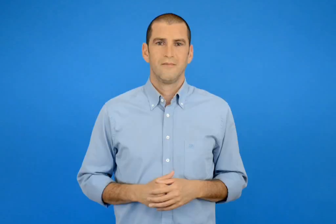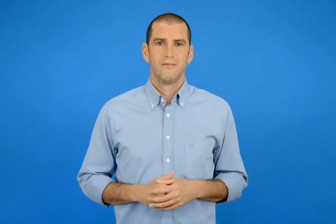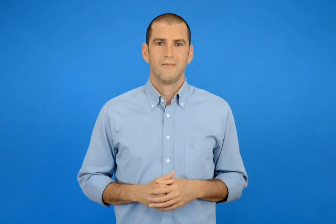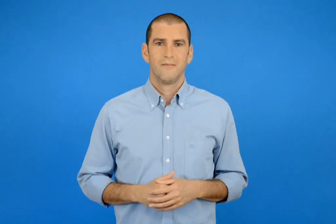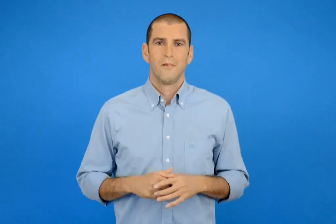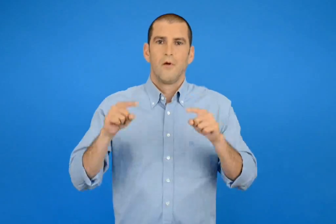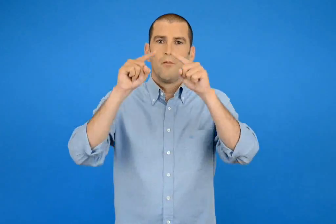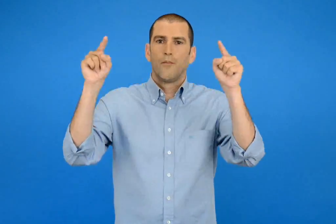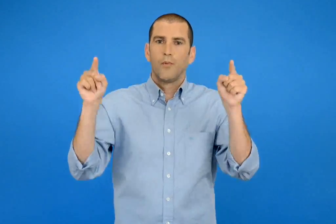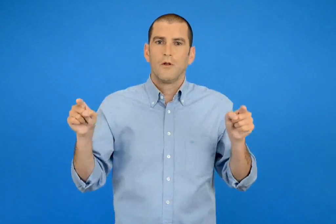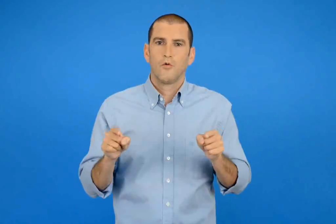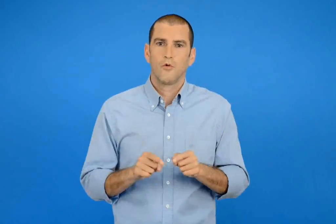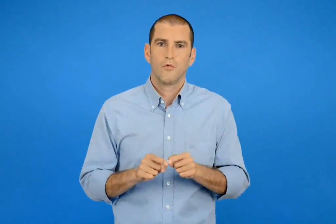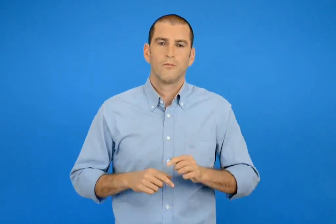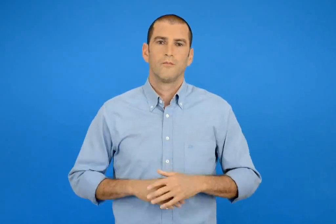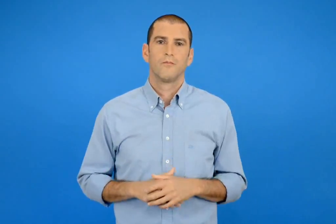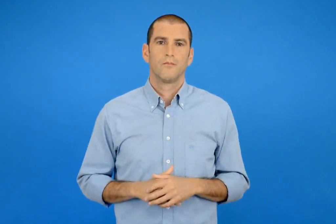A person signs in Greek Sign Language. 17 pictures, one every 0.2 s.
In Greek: πολύγωνο
